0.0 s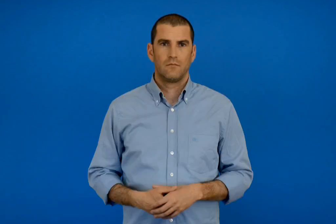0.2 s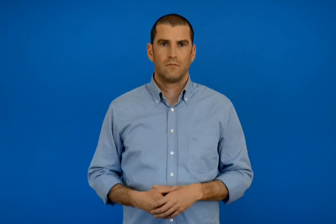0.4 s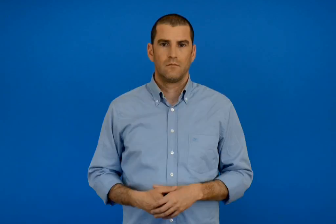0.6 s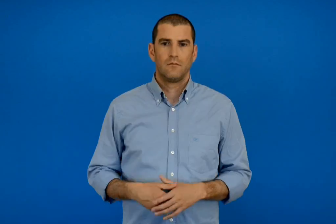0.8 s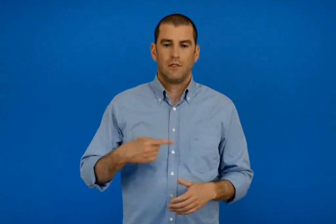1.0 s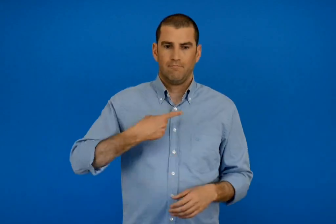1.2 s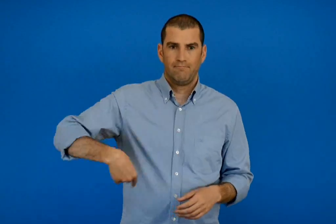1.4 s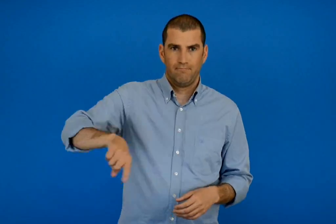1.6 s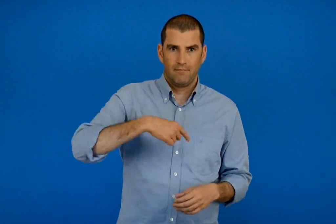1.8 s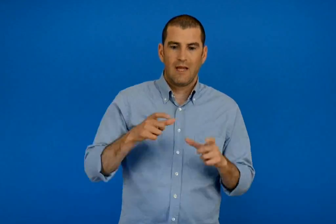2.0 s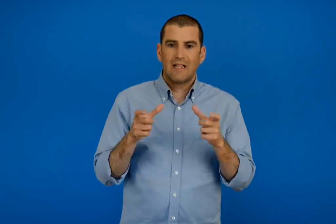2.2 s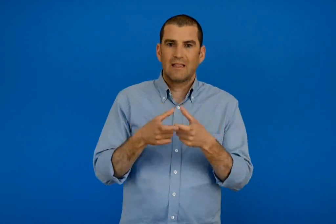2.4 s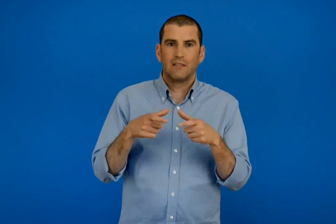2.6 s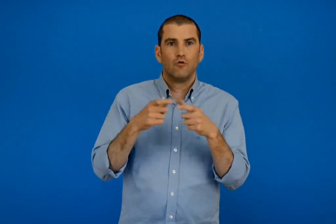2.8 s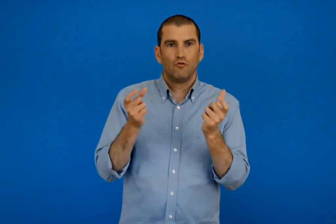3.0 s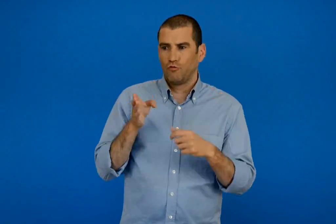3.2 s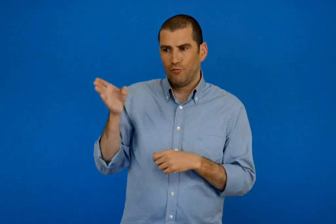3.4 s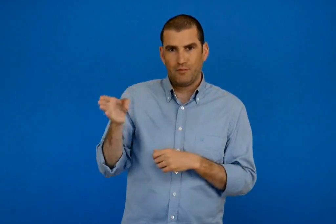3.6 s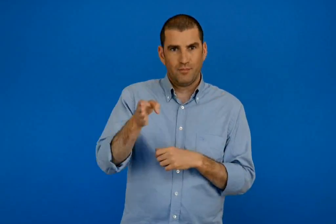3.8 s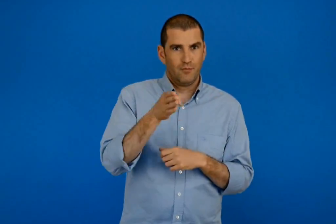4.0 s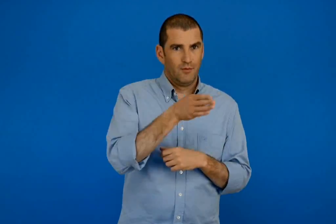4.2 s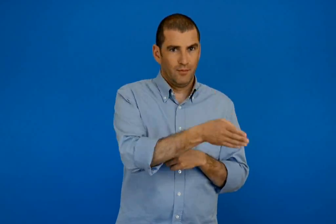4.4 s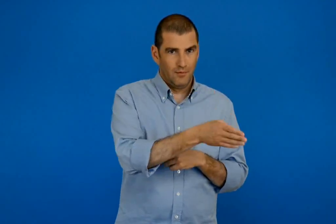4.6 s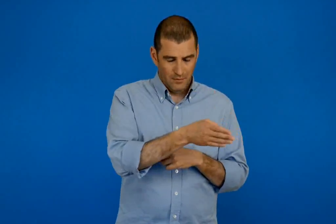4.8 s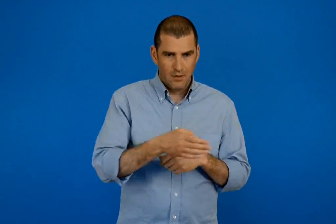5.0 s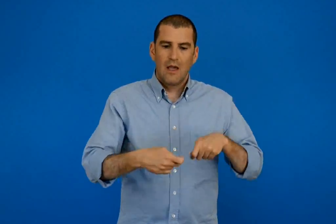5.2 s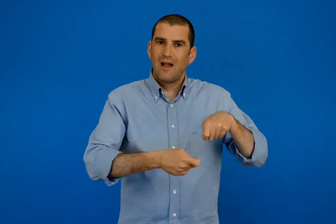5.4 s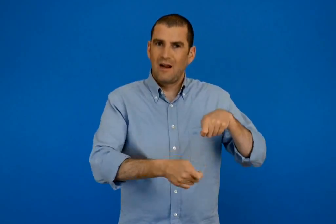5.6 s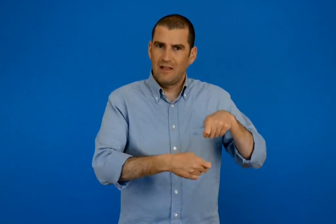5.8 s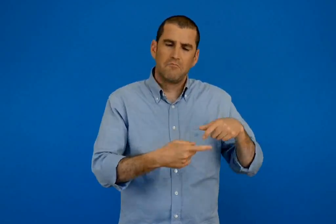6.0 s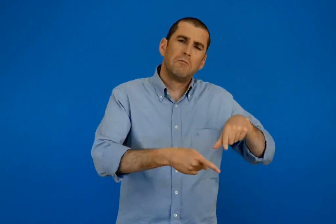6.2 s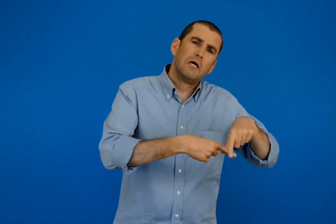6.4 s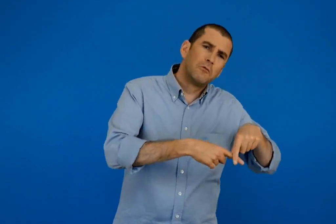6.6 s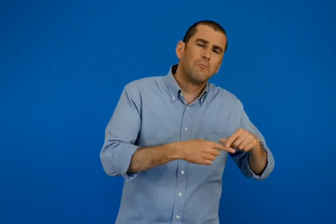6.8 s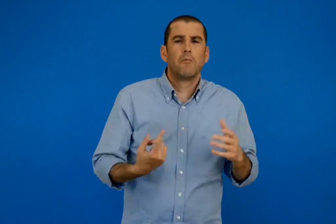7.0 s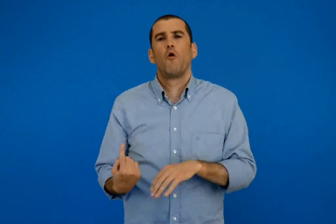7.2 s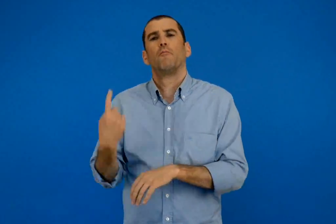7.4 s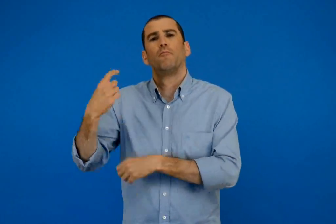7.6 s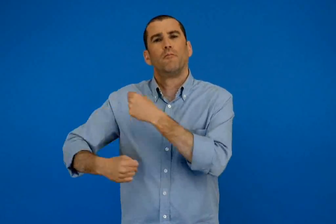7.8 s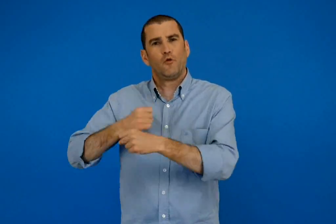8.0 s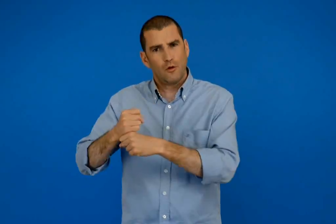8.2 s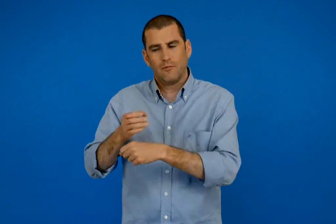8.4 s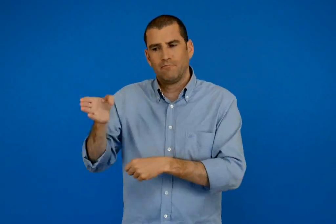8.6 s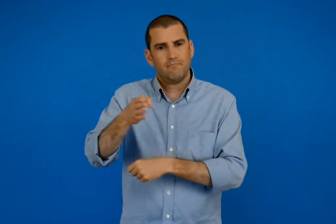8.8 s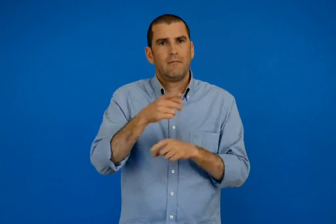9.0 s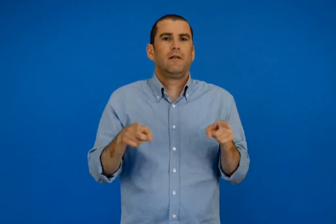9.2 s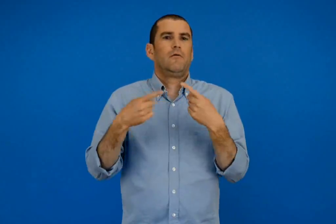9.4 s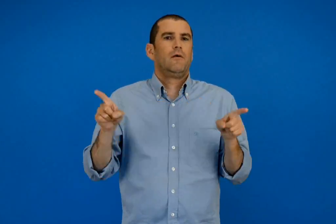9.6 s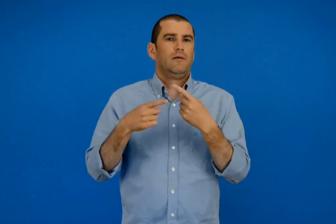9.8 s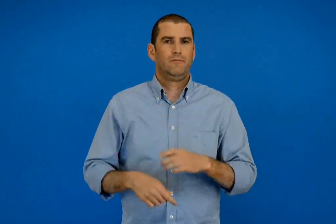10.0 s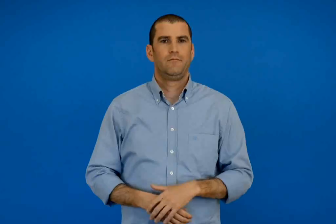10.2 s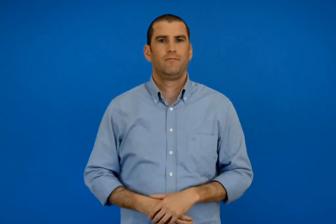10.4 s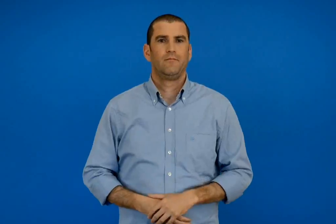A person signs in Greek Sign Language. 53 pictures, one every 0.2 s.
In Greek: τραγουδάμε τα κάλαντα των χριστουγέννων η της πρωτοχρονιάς στις άλλες τάξεις του σχολείου
